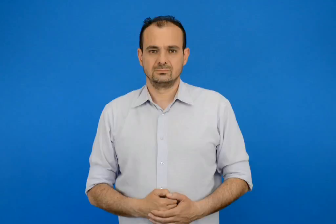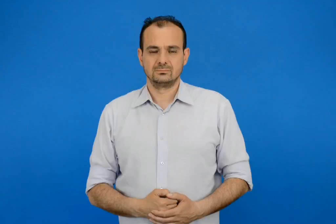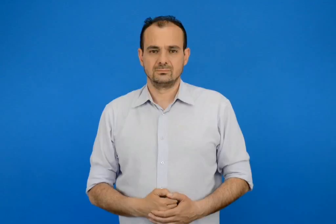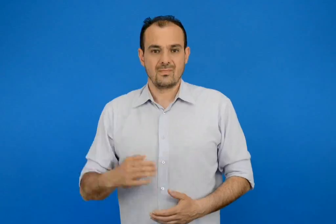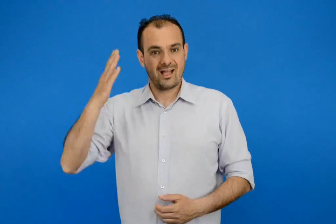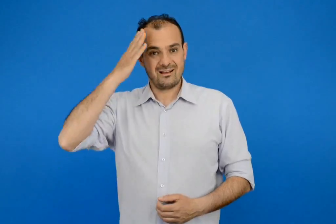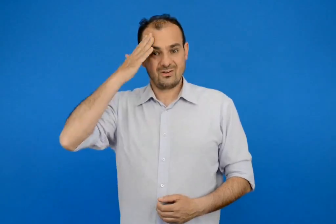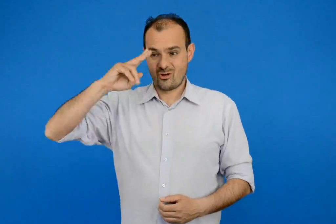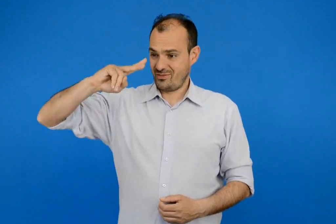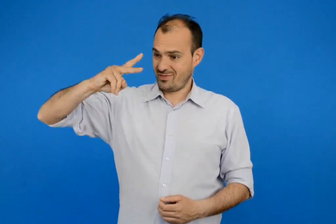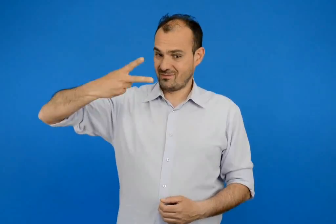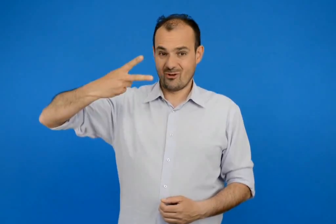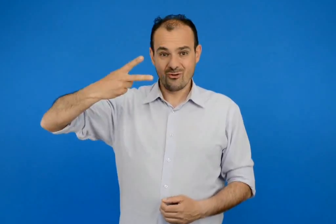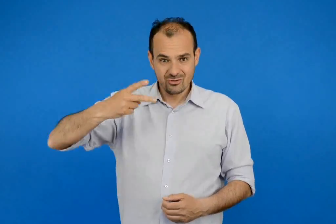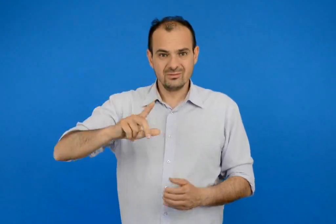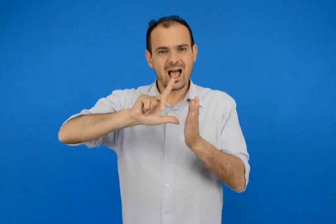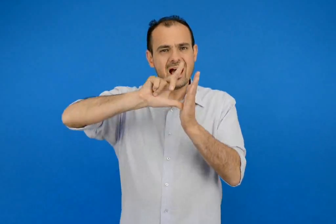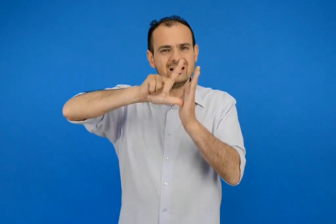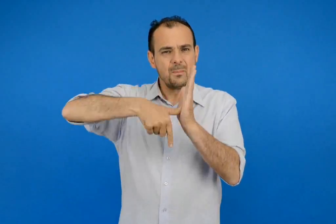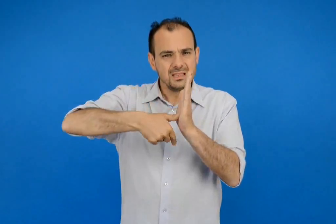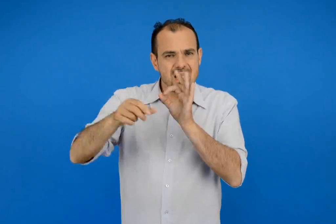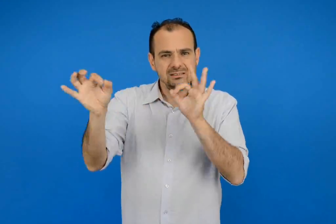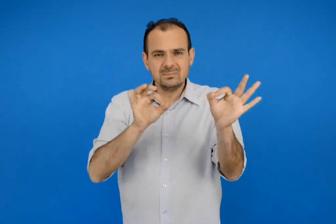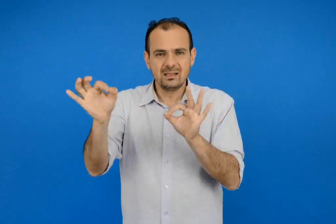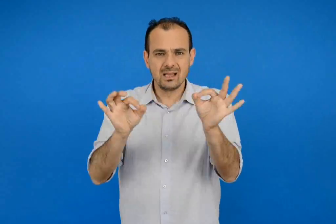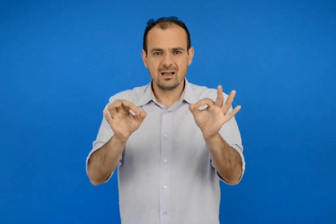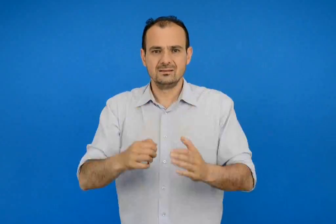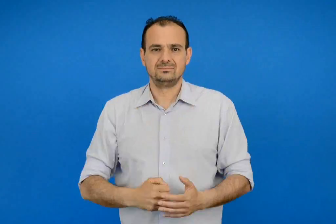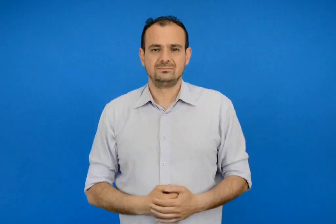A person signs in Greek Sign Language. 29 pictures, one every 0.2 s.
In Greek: κεφάλαιο 2ο γεωμετρικά σχήματα
